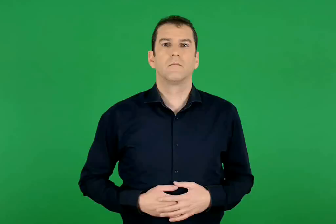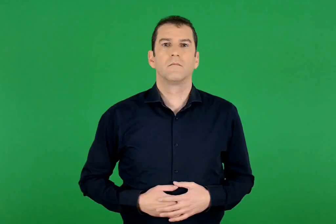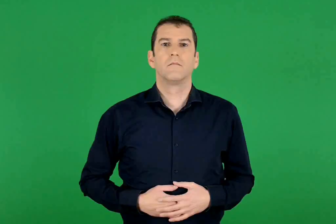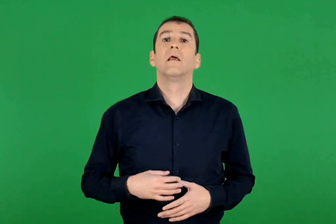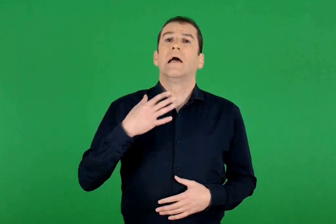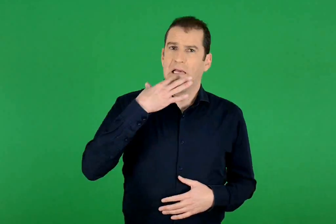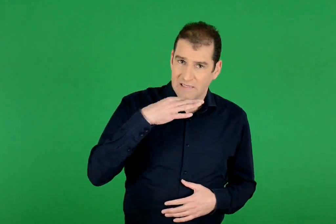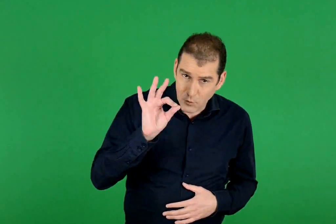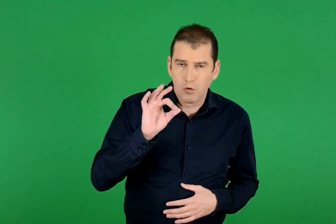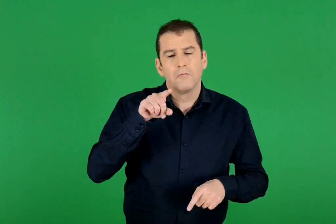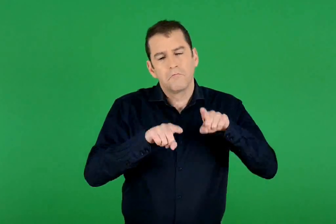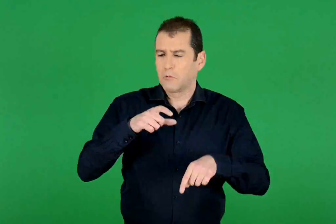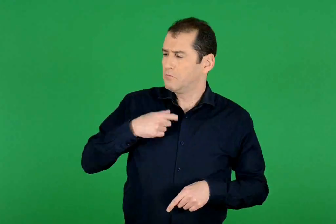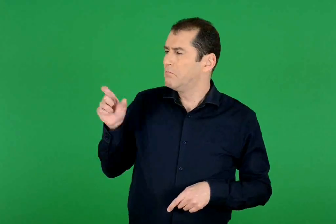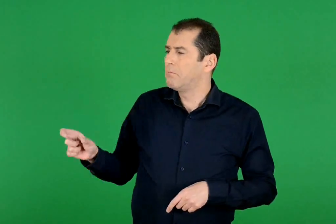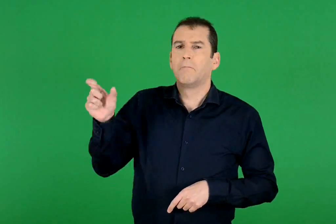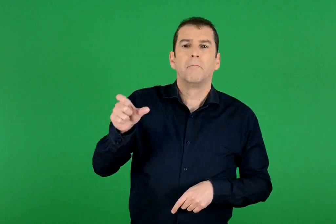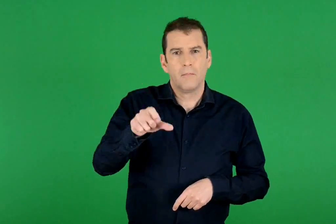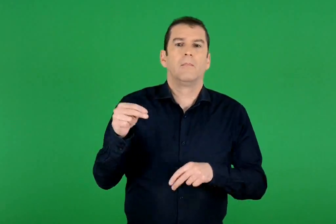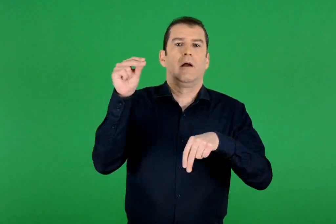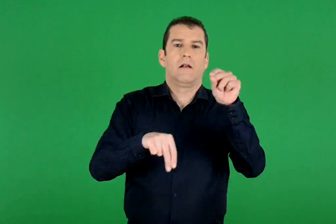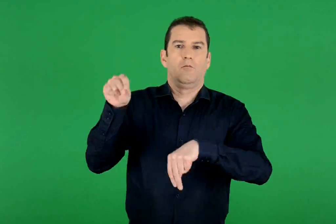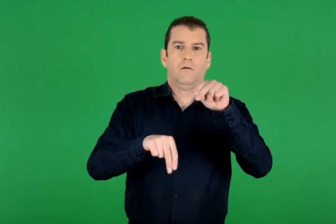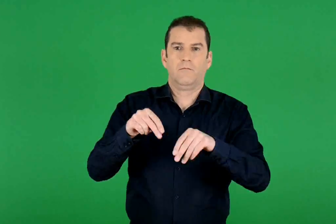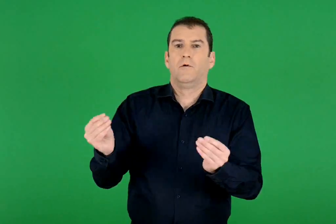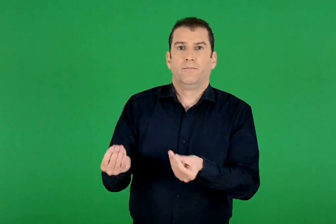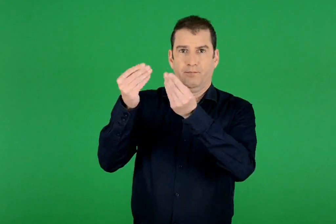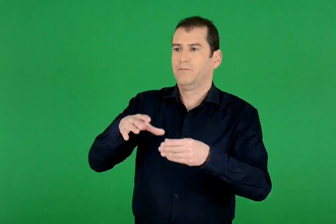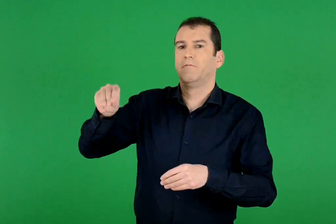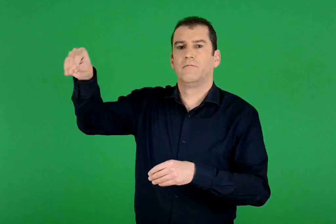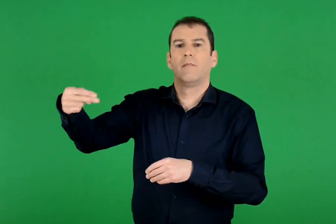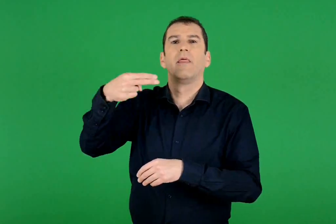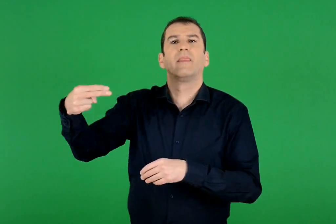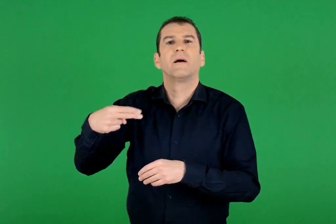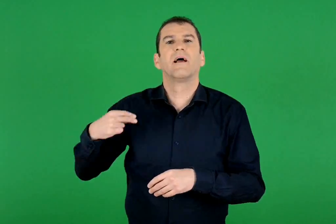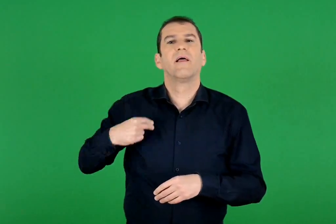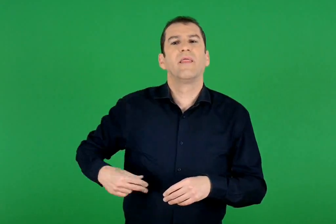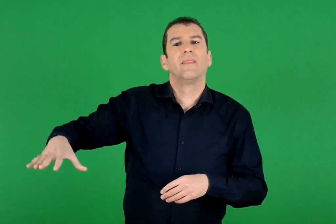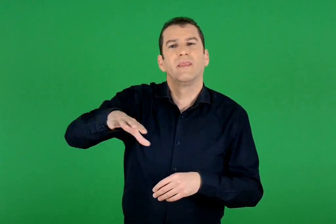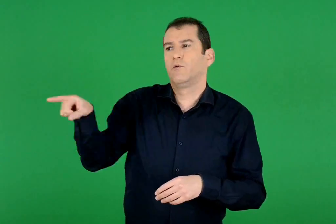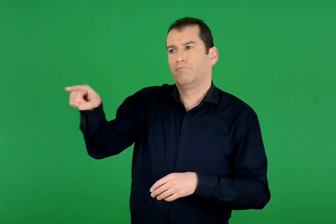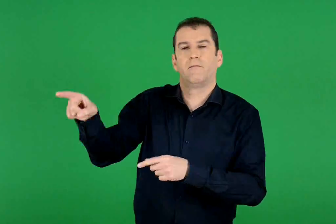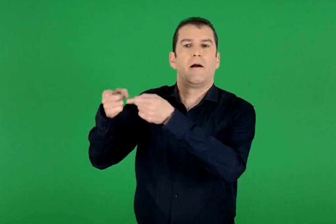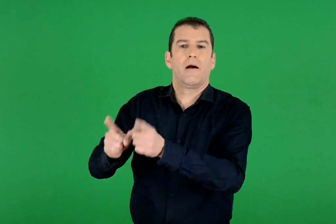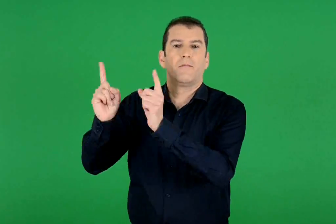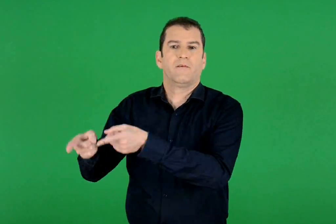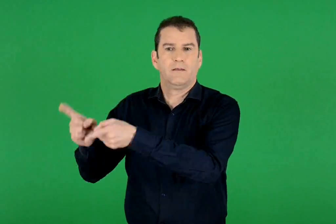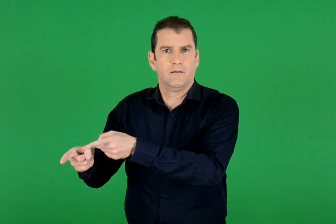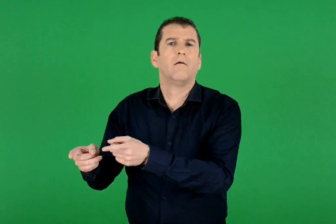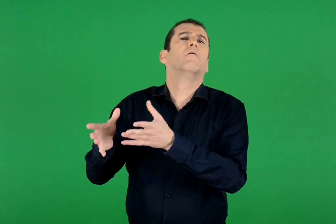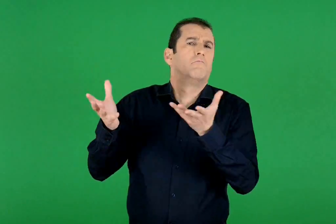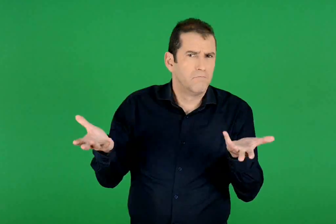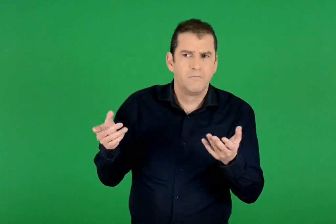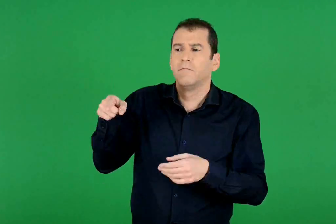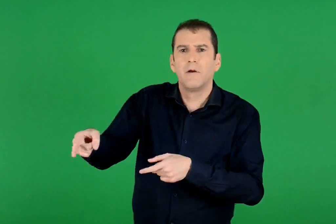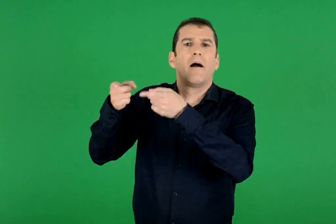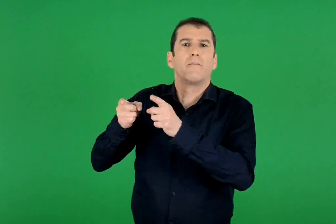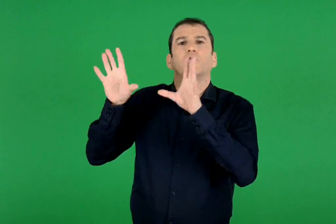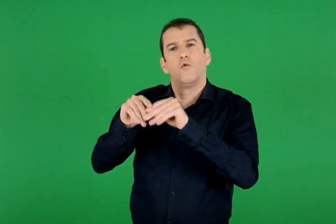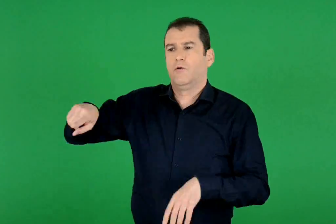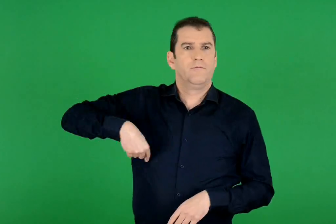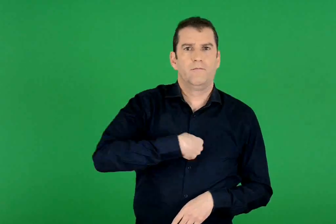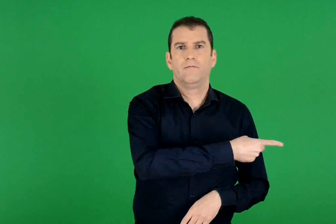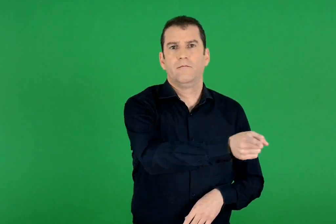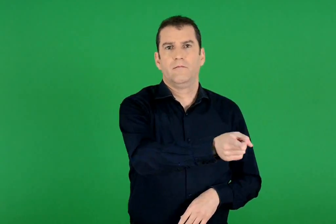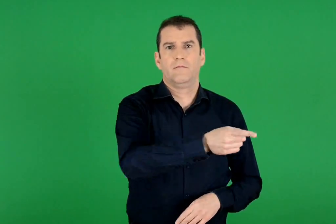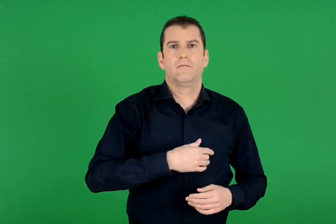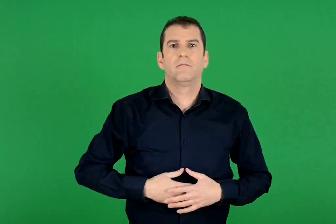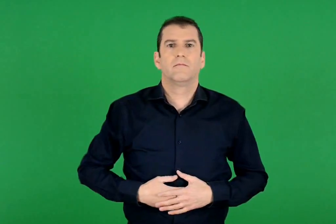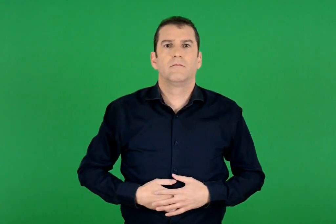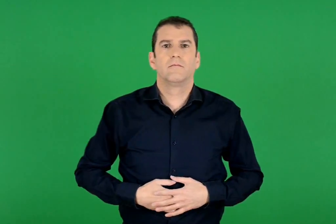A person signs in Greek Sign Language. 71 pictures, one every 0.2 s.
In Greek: για αυτό εκλέγουμε κάποιους από εμάς , για να αποφασίζουν για τα ζητήματα του δήμου , δηλαδή αποφασίζουν αυτοί για μας
